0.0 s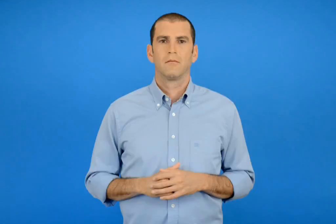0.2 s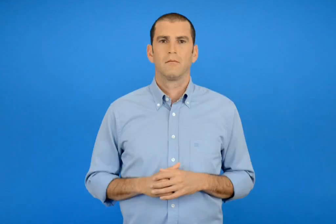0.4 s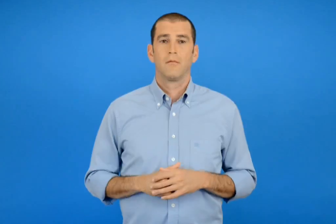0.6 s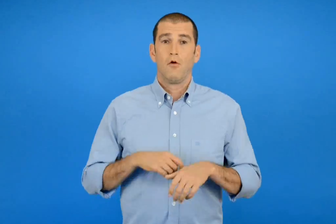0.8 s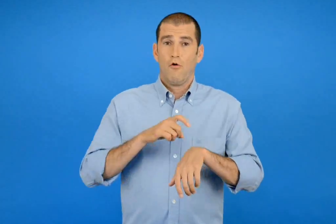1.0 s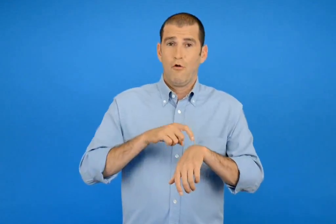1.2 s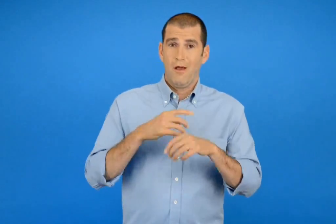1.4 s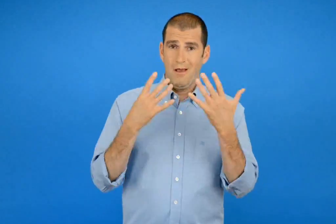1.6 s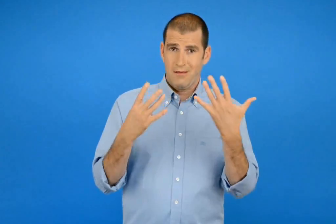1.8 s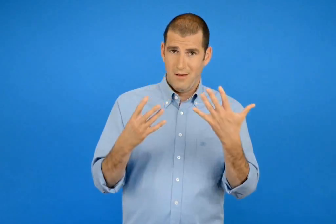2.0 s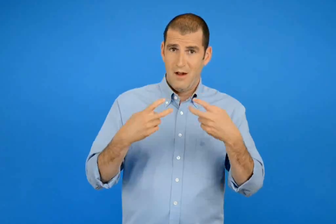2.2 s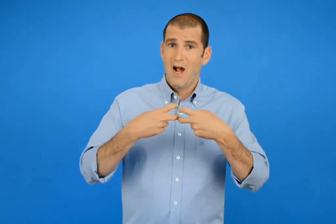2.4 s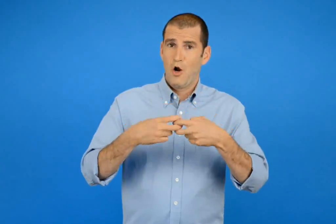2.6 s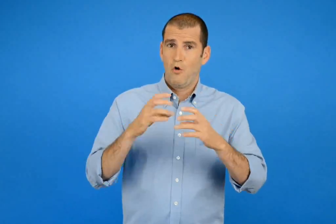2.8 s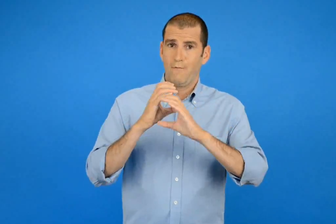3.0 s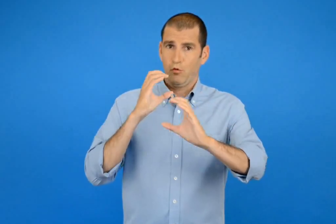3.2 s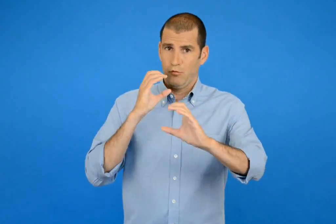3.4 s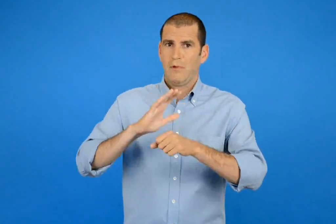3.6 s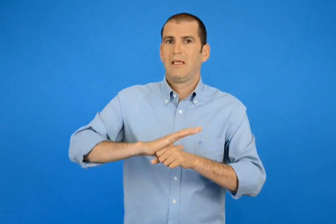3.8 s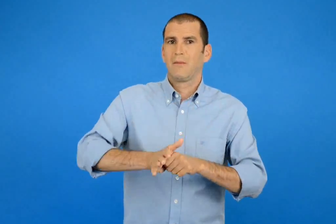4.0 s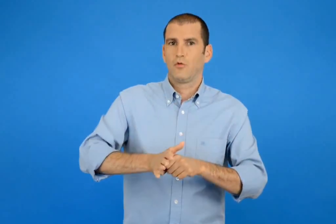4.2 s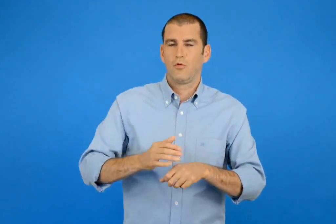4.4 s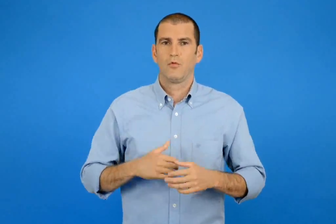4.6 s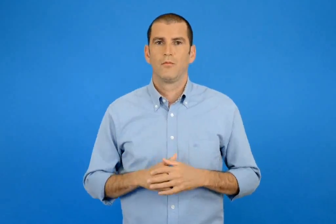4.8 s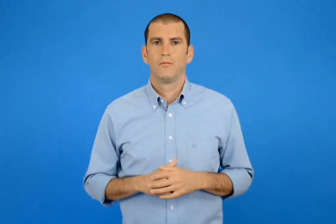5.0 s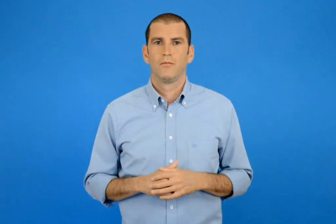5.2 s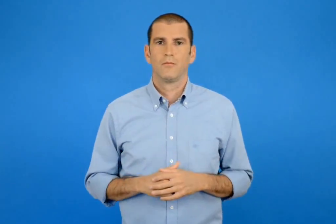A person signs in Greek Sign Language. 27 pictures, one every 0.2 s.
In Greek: το λεωφορείο των 9 ήταν γεμάτο
